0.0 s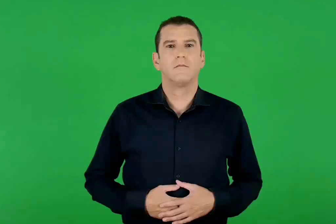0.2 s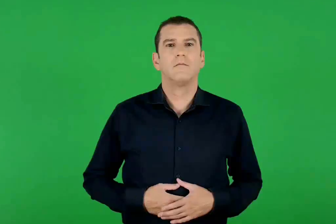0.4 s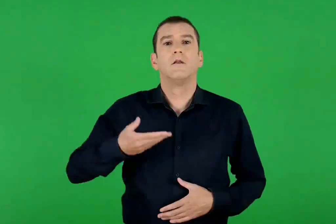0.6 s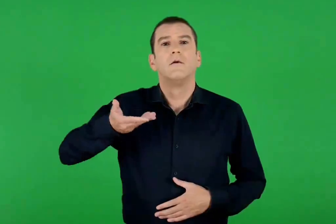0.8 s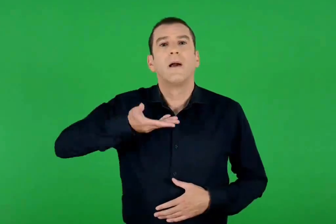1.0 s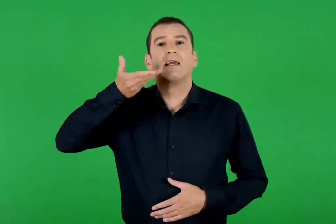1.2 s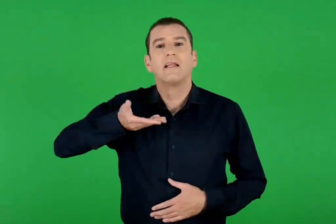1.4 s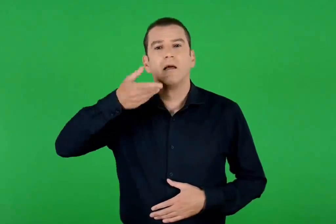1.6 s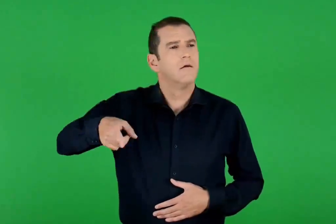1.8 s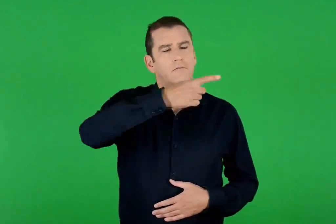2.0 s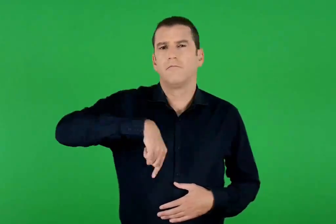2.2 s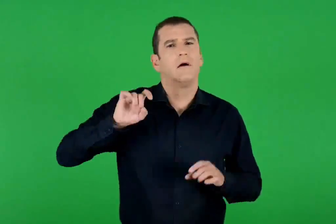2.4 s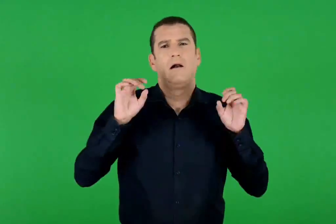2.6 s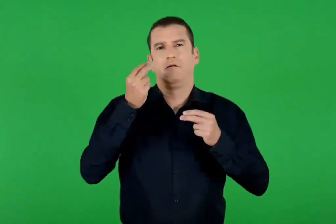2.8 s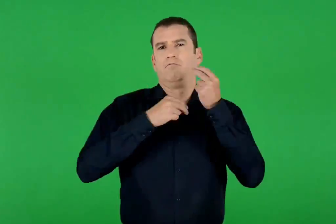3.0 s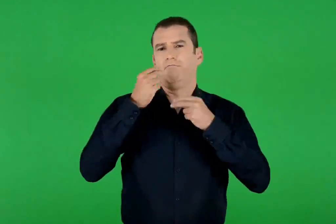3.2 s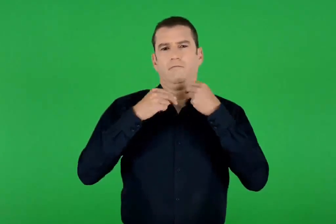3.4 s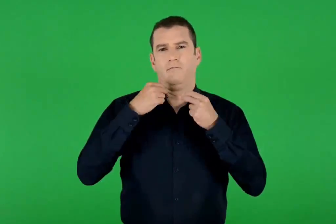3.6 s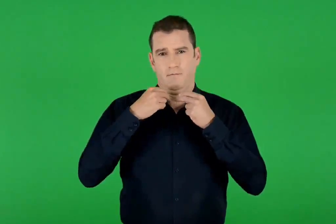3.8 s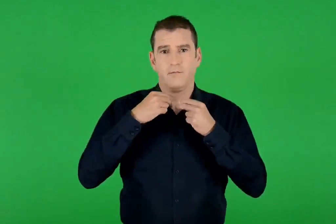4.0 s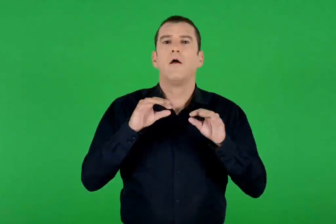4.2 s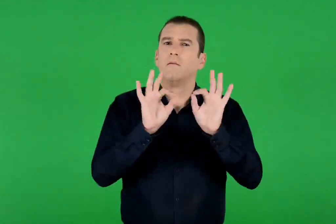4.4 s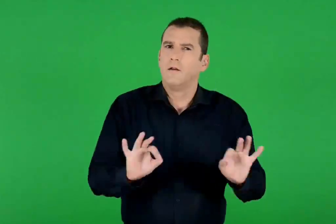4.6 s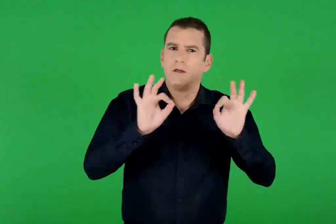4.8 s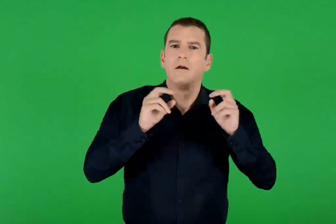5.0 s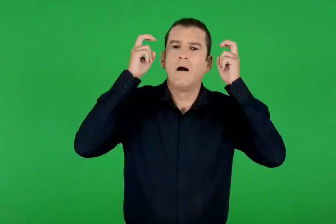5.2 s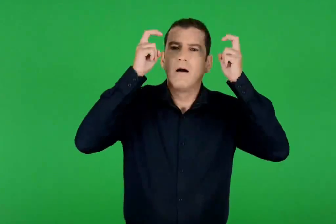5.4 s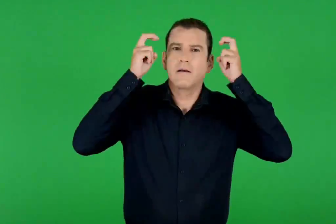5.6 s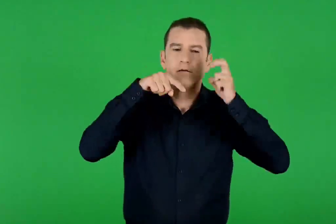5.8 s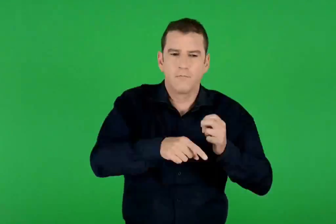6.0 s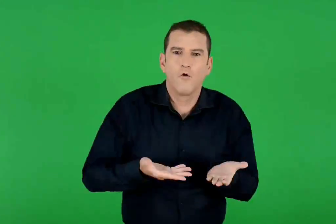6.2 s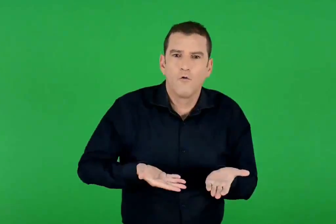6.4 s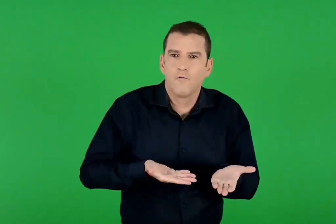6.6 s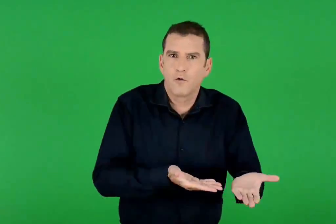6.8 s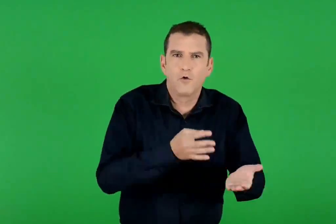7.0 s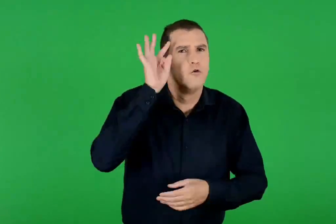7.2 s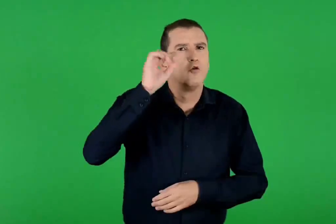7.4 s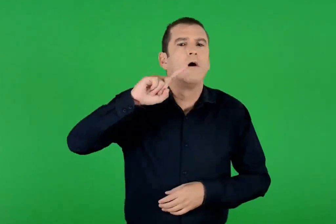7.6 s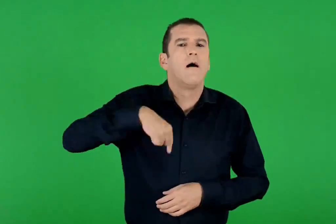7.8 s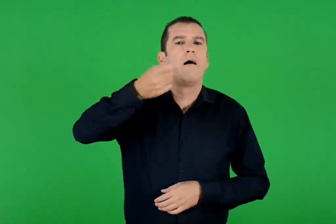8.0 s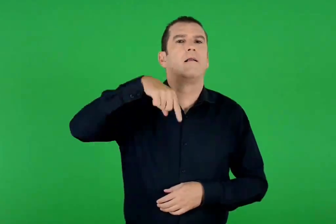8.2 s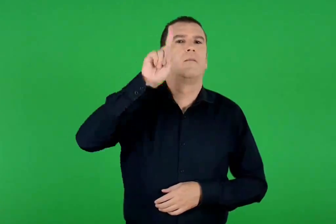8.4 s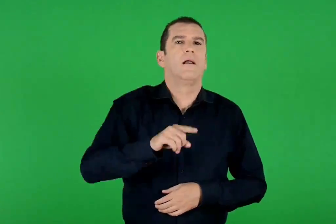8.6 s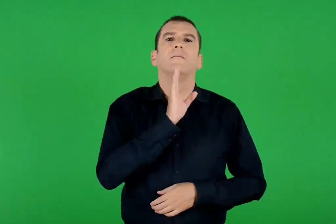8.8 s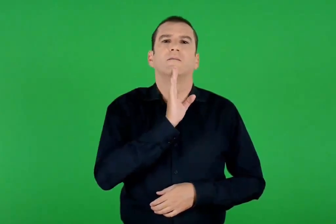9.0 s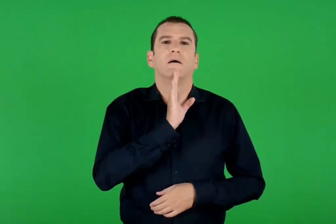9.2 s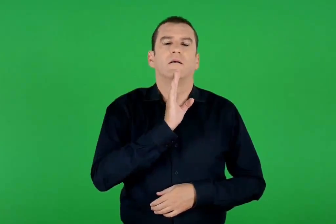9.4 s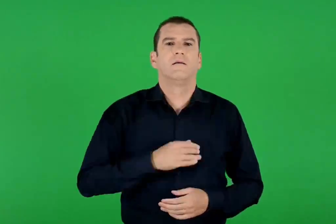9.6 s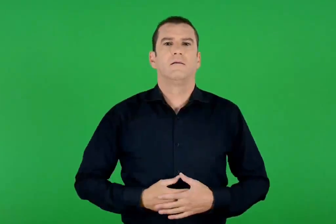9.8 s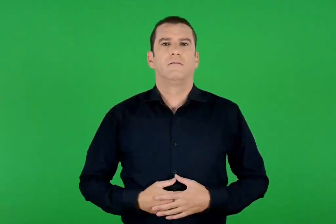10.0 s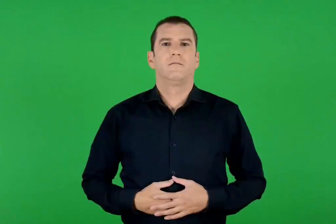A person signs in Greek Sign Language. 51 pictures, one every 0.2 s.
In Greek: δεν έτρωγε κανείς μας τη μαγειρίτσα. ετοίμαζε κι αρνί στο φούρνο για την άλλη μέρα το μεσημέρι
